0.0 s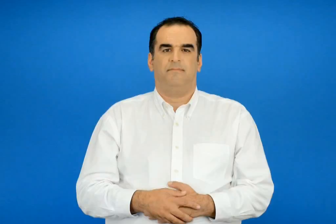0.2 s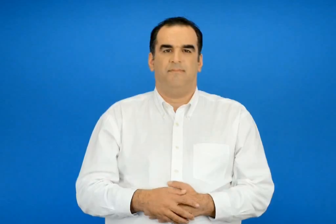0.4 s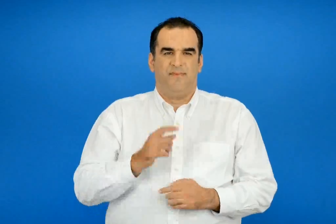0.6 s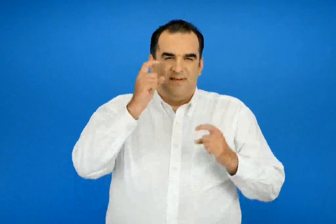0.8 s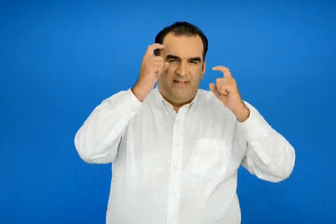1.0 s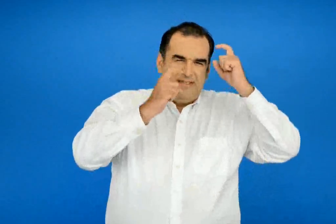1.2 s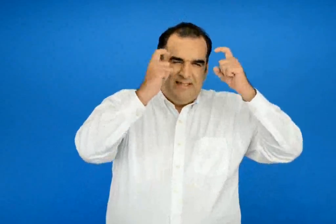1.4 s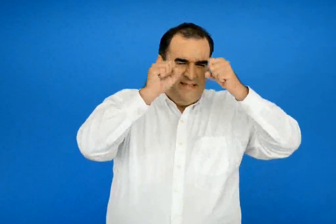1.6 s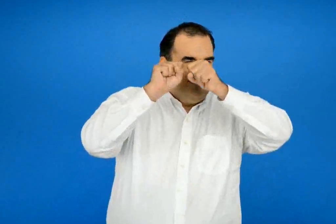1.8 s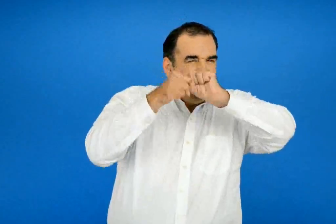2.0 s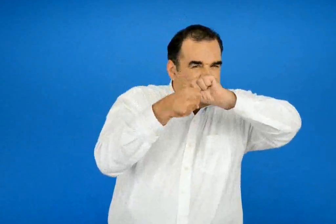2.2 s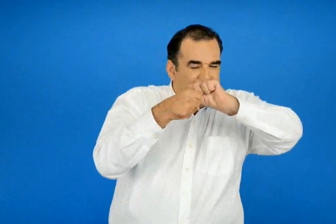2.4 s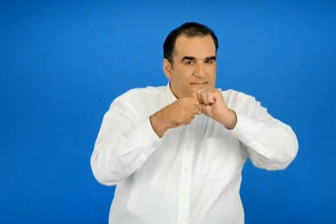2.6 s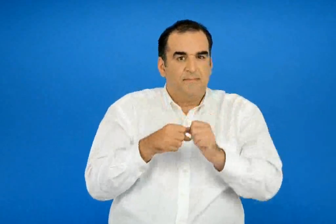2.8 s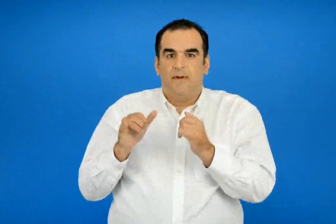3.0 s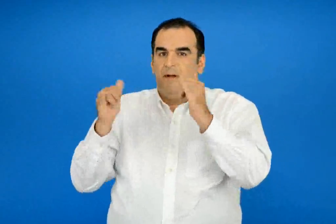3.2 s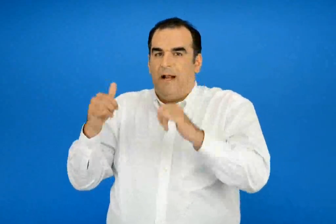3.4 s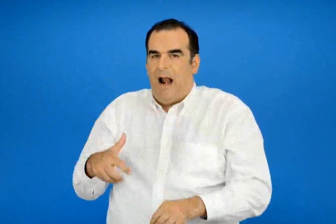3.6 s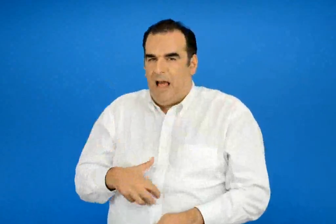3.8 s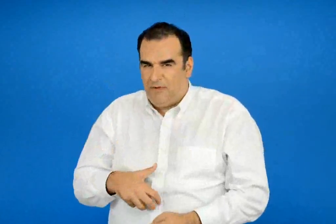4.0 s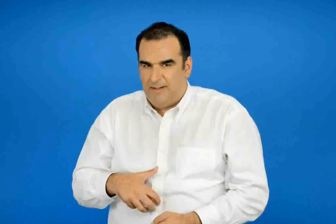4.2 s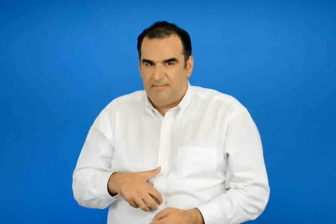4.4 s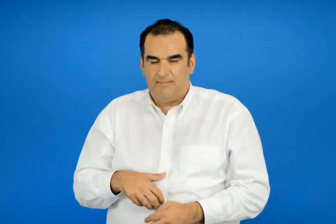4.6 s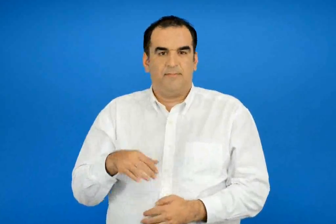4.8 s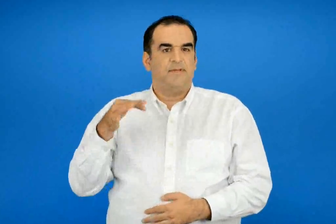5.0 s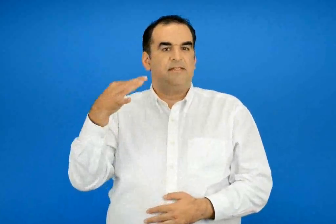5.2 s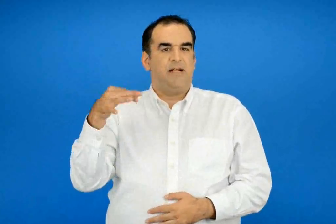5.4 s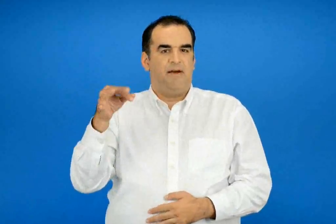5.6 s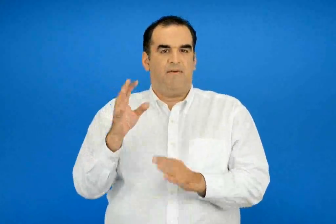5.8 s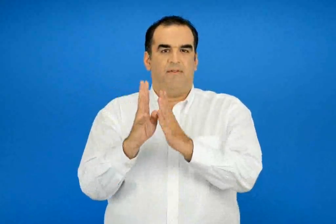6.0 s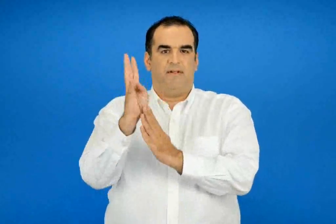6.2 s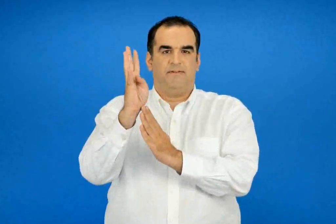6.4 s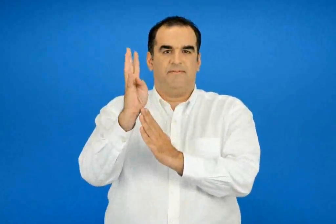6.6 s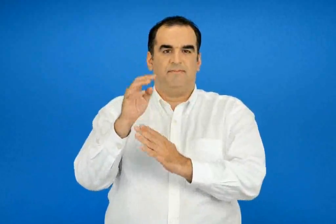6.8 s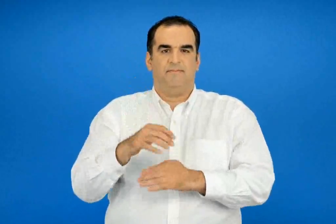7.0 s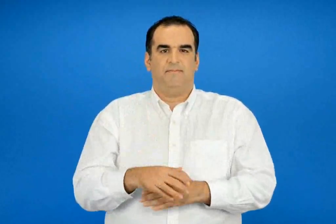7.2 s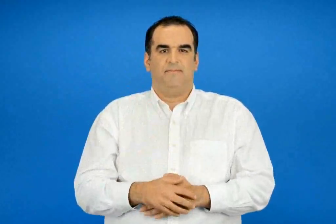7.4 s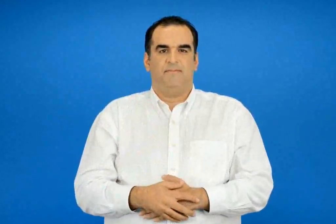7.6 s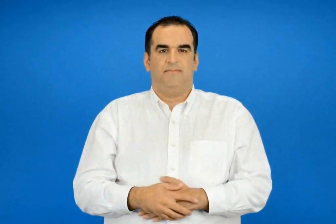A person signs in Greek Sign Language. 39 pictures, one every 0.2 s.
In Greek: σπαζοκεφαλιές και ανέκδοτα 14
